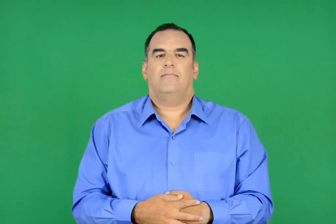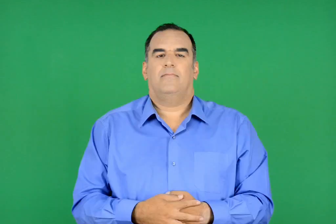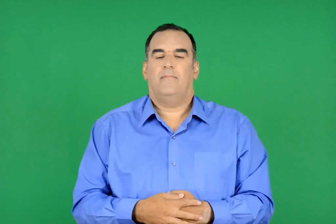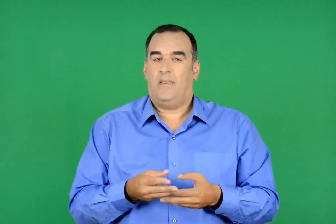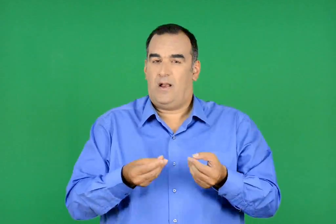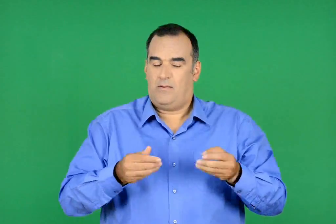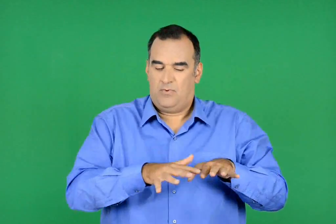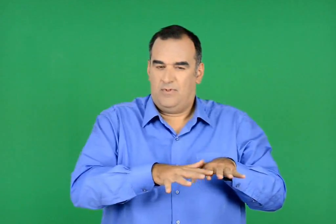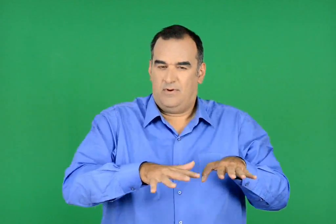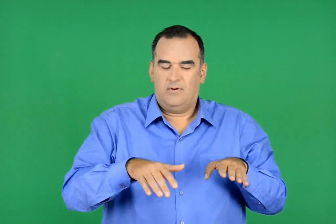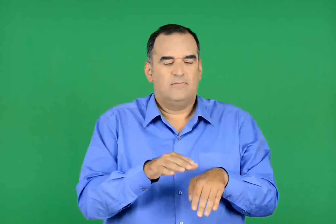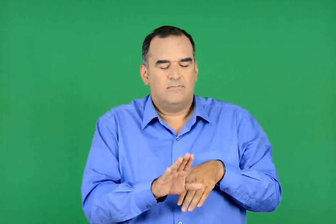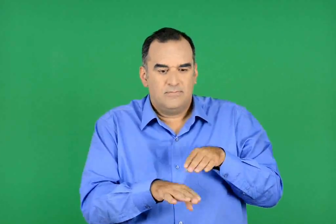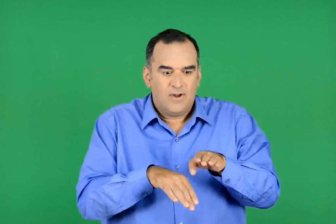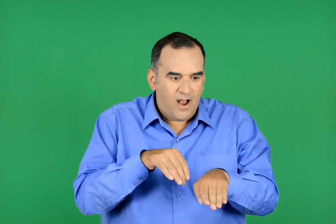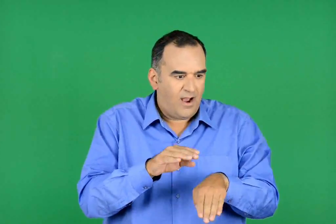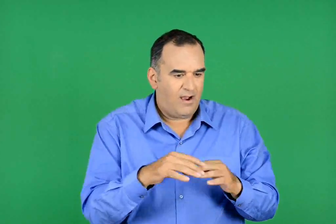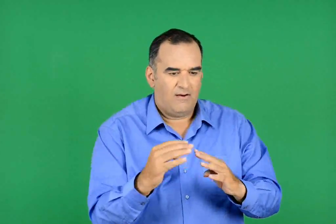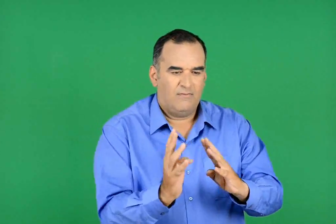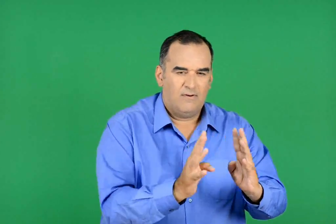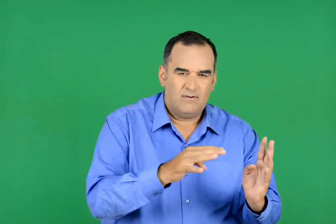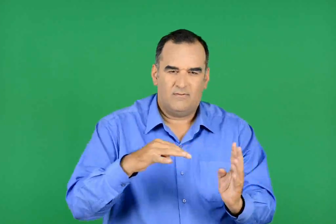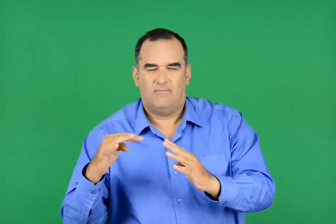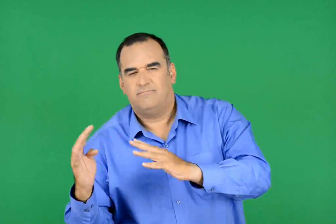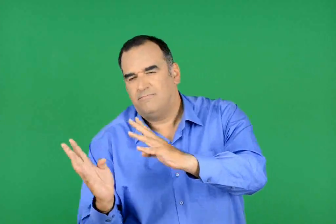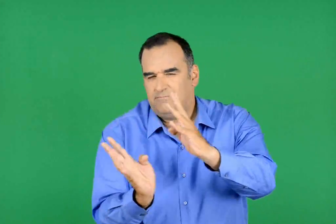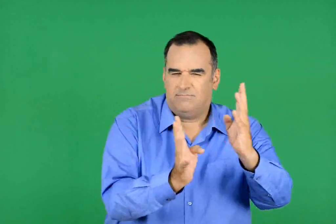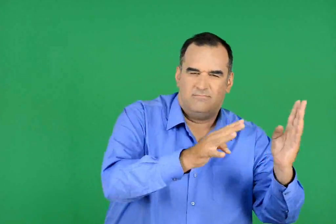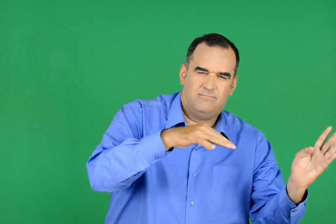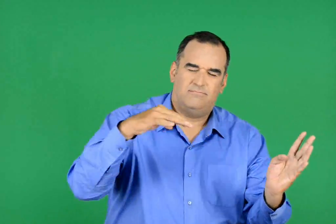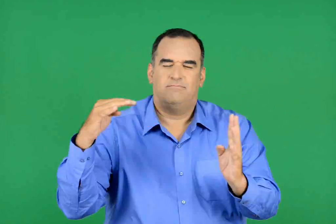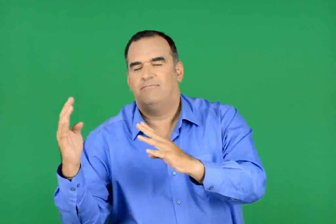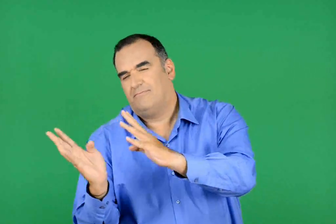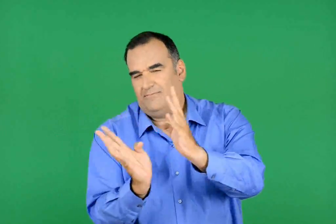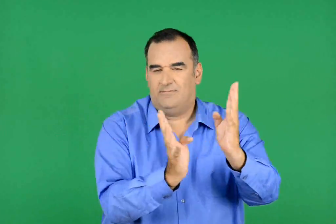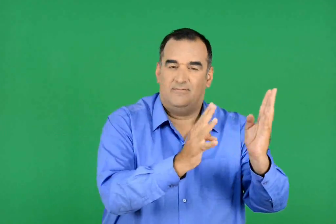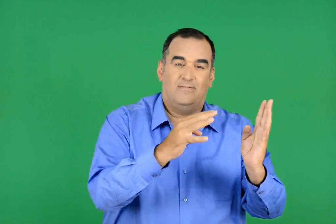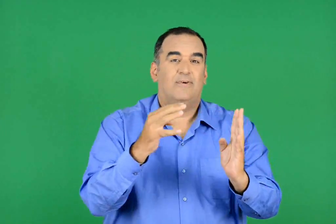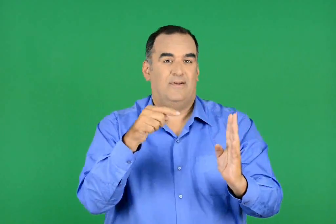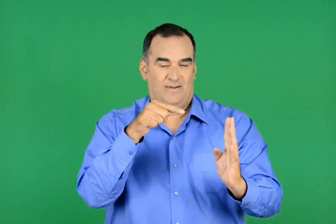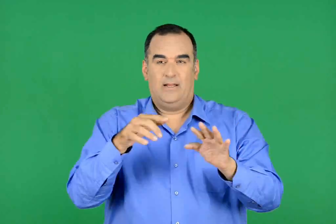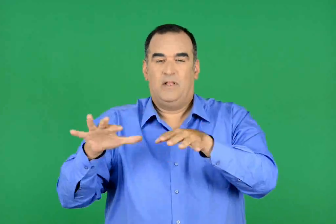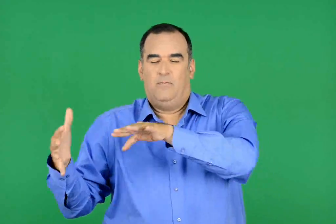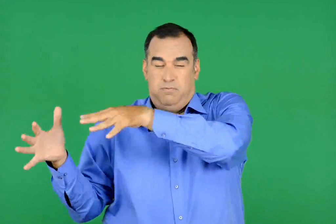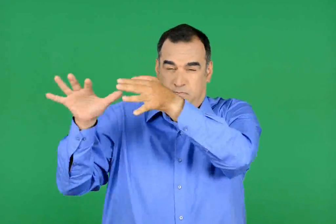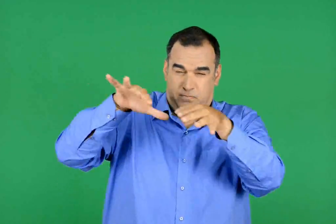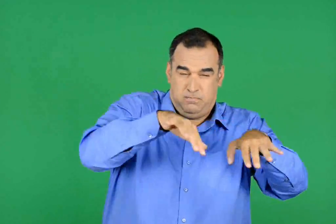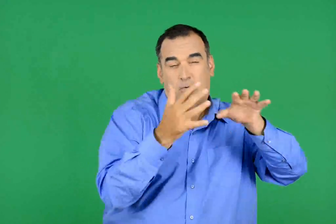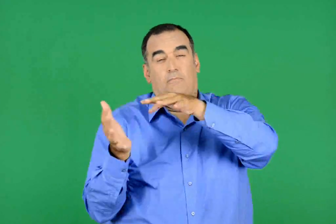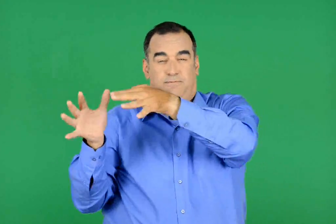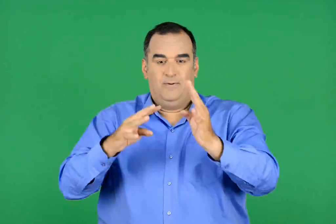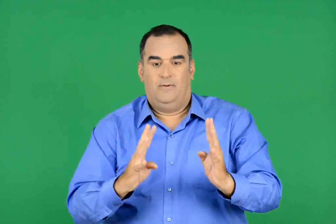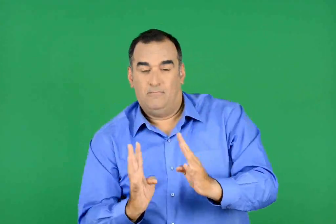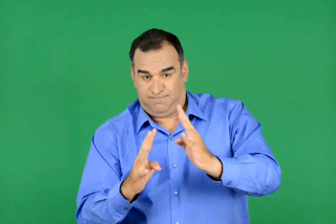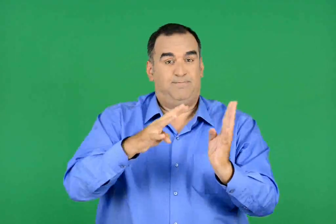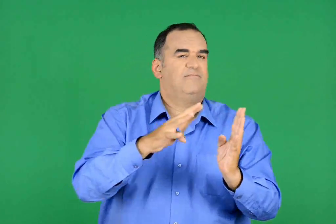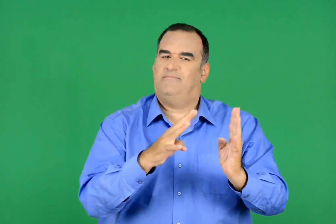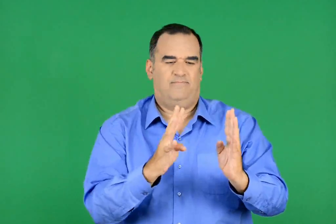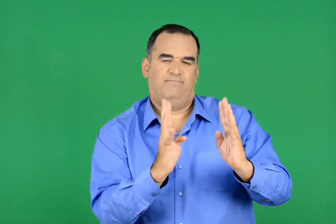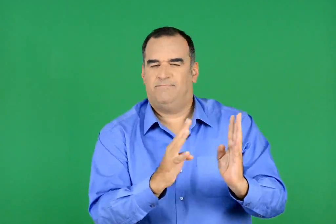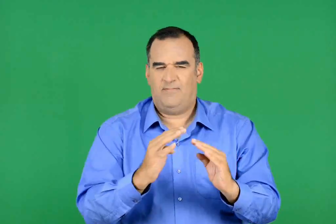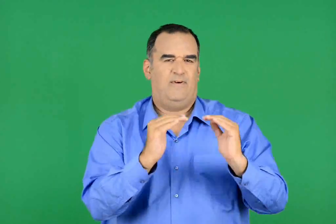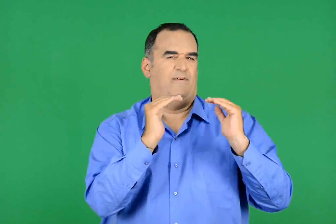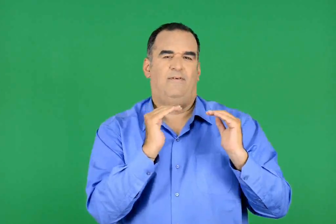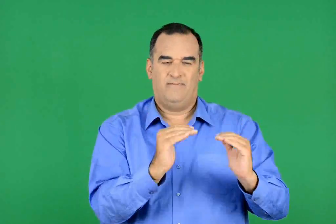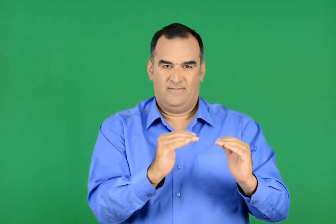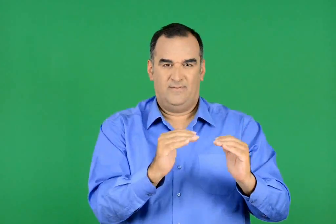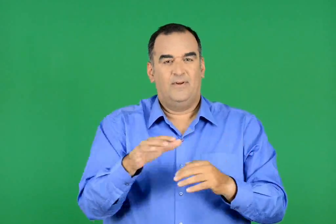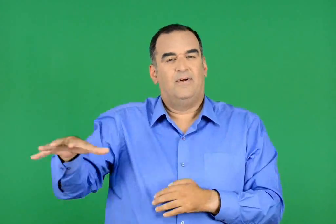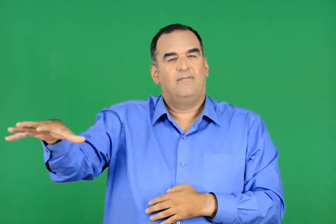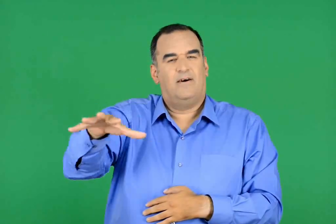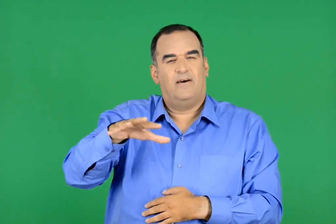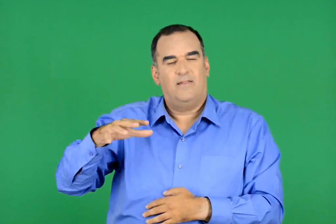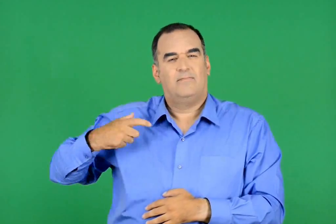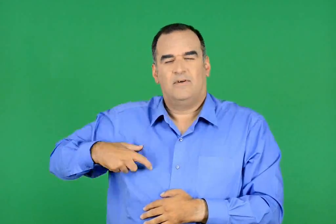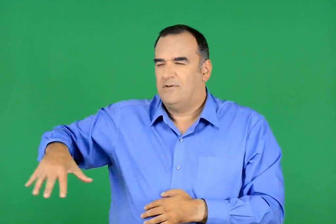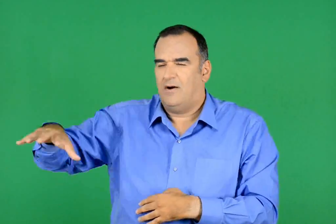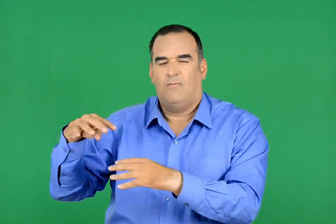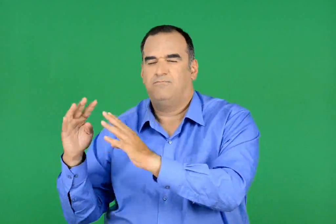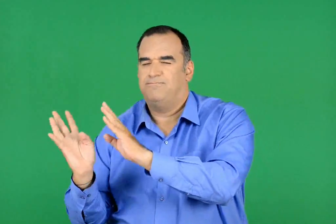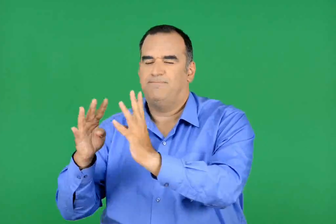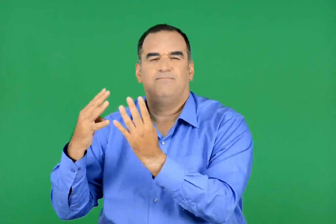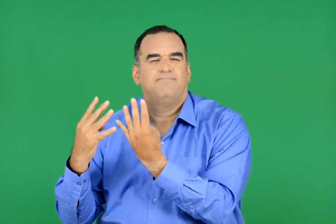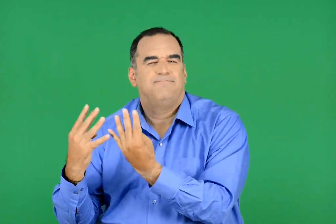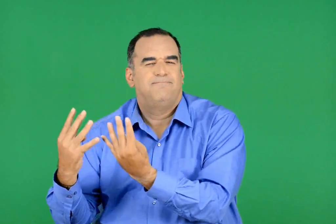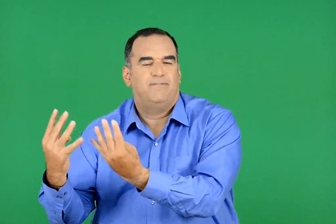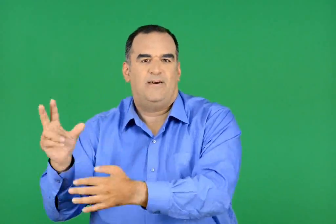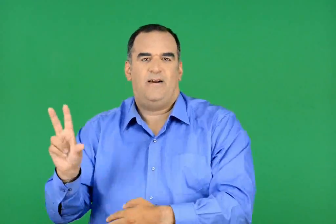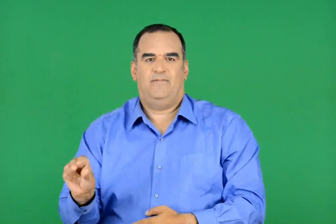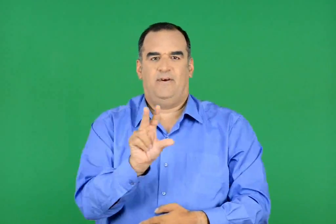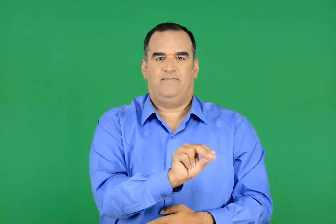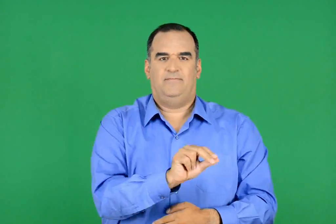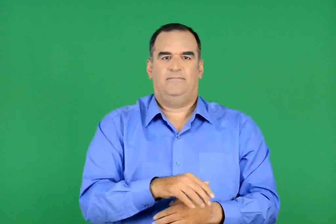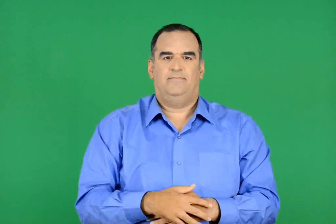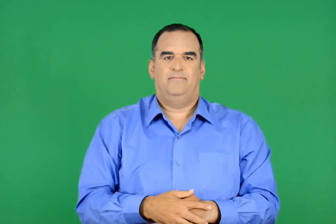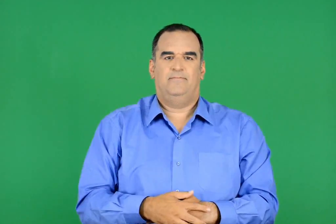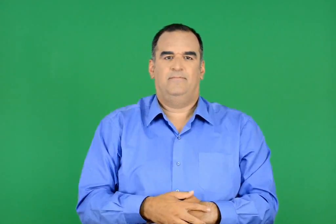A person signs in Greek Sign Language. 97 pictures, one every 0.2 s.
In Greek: μετά την αµµουδιά διασχίσαμε µαι έκταση γεμάτη φύκια , πελαγίσια φυτά , που ακόμα τα κύματα δεν τα είχανε ξεριζώσει. ήταν σαν ένα λιβάδι από πυκνή χλόη
